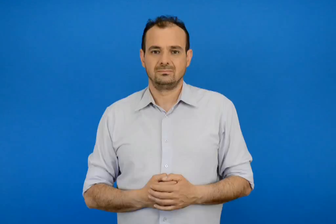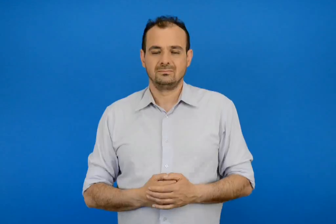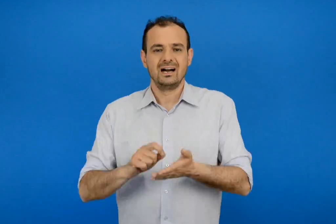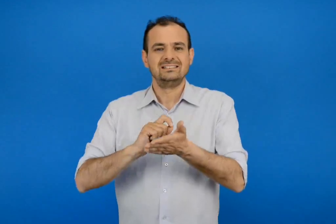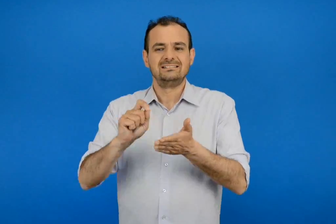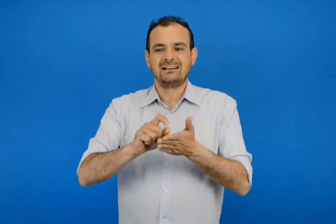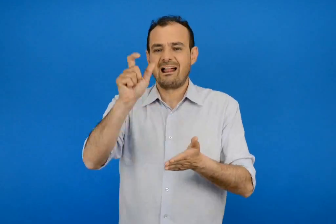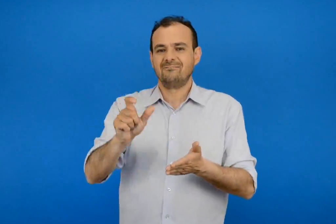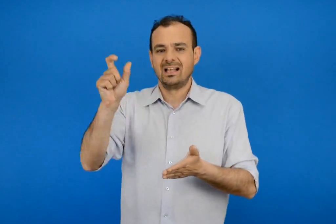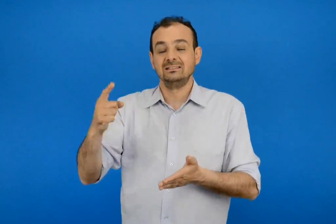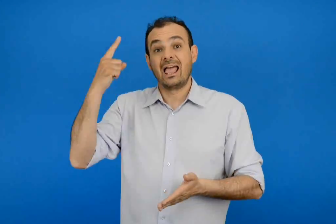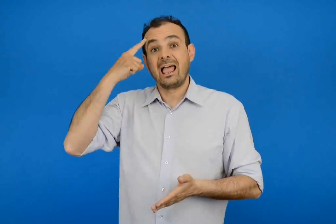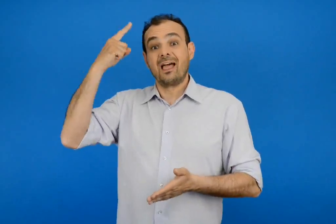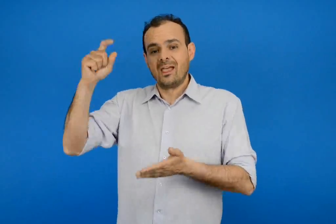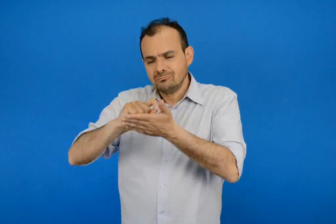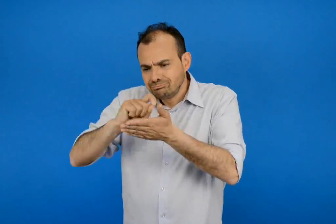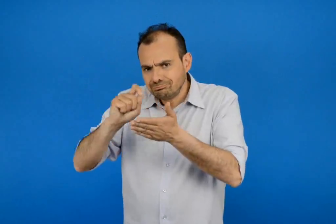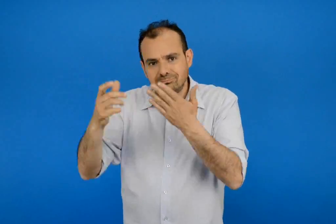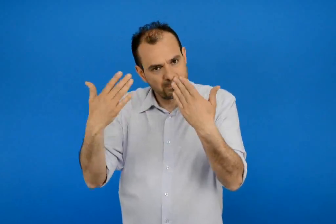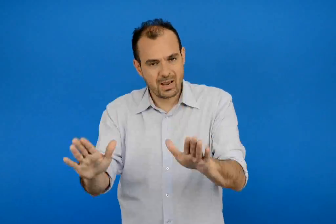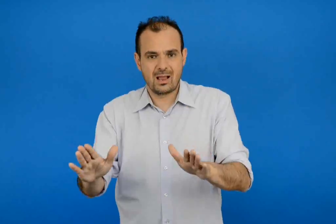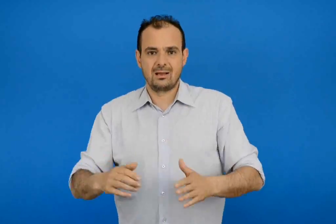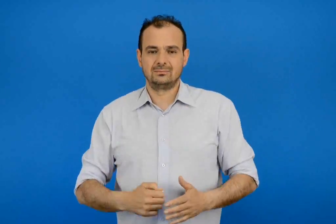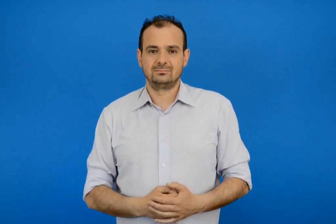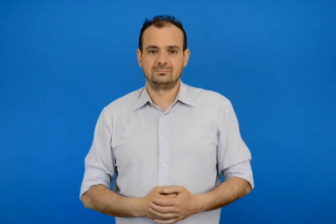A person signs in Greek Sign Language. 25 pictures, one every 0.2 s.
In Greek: οι συγγράφεις έγραψαν τις ιδέες τους
